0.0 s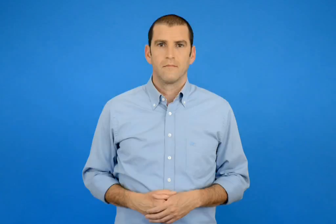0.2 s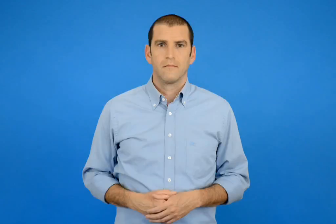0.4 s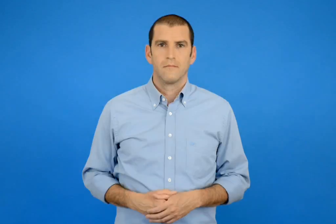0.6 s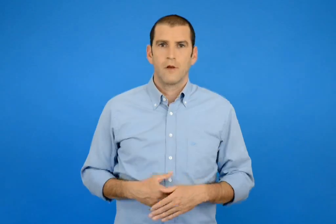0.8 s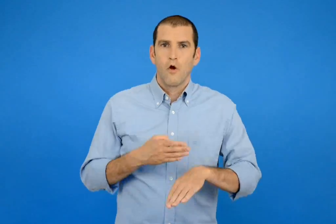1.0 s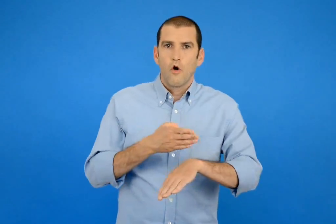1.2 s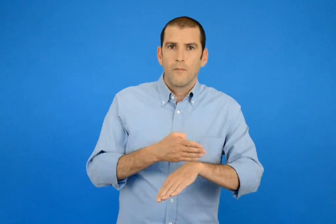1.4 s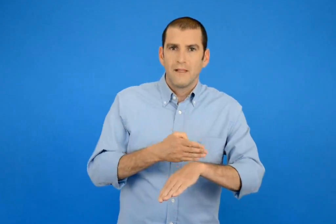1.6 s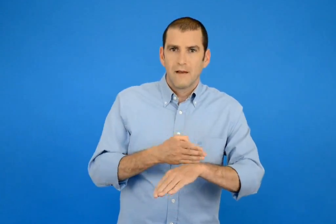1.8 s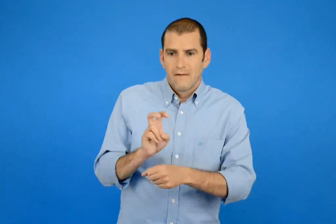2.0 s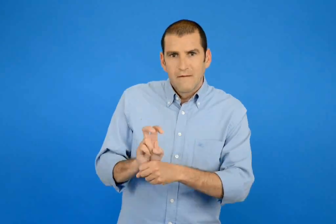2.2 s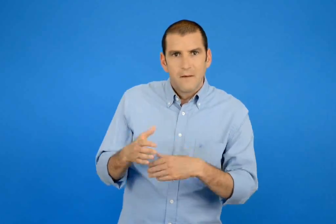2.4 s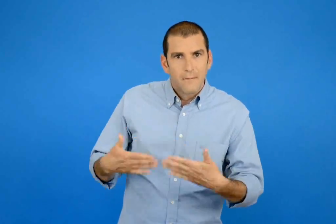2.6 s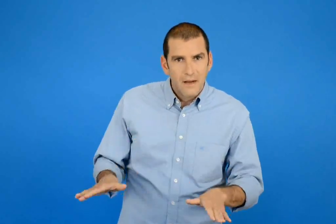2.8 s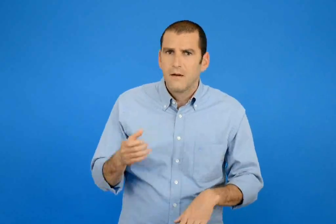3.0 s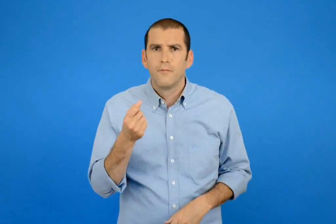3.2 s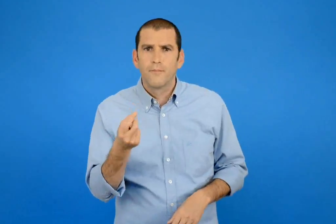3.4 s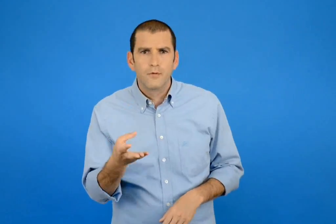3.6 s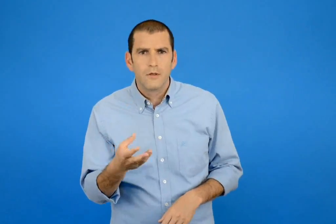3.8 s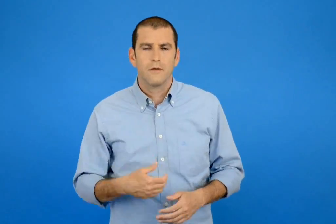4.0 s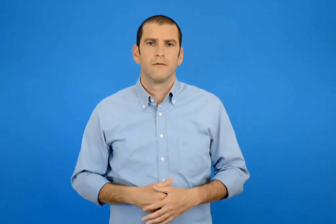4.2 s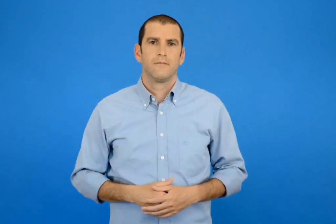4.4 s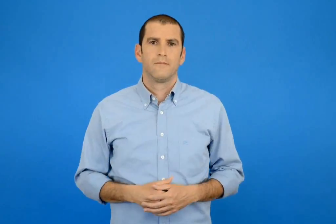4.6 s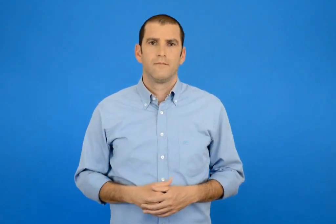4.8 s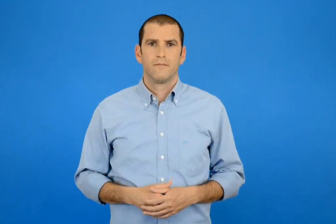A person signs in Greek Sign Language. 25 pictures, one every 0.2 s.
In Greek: πόσα κομμάτια έμειναν ;
